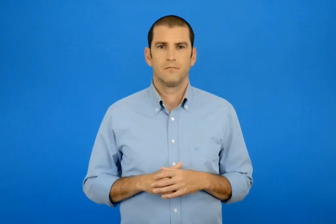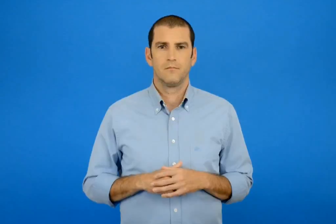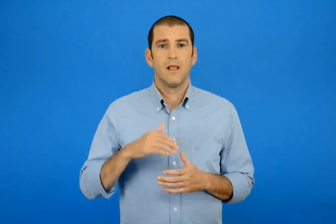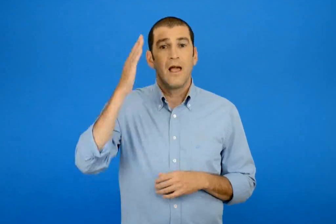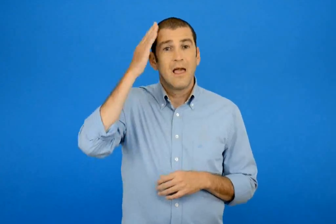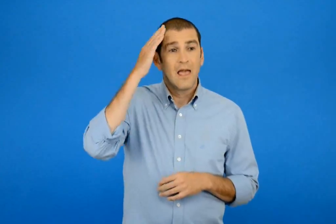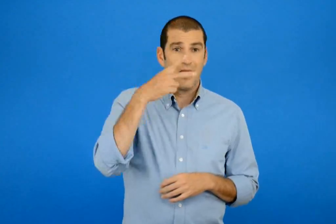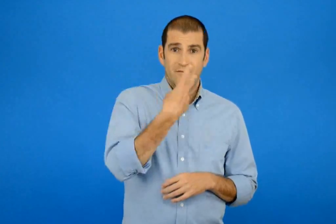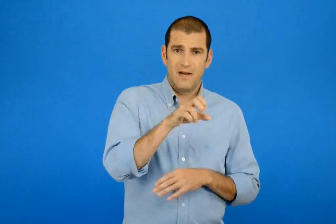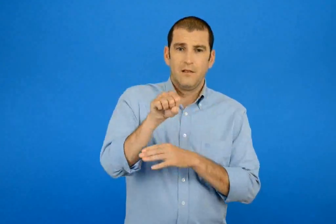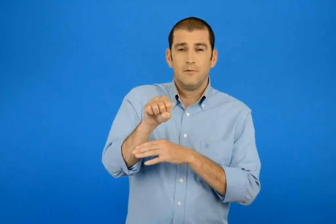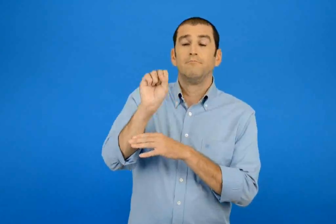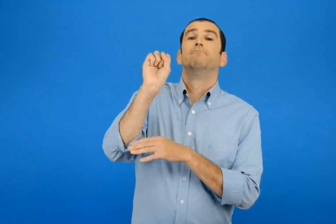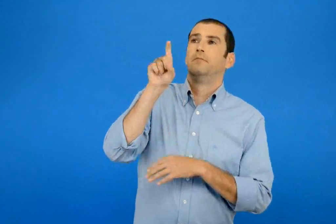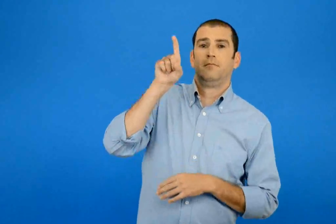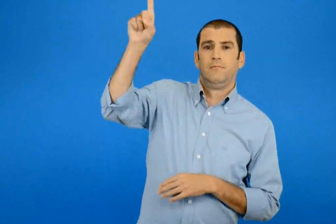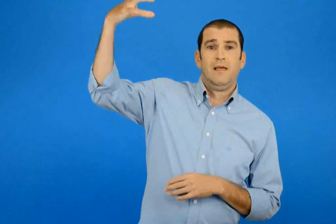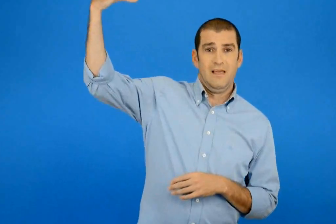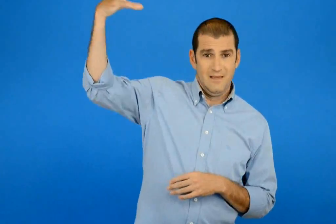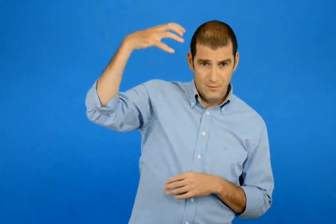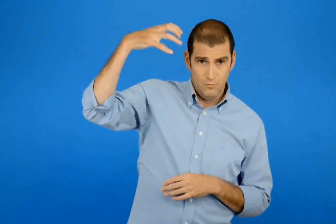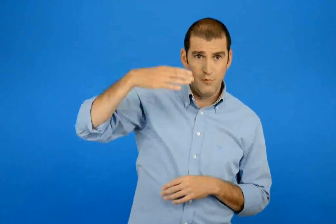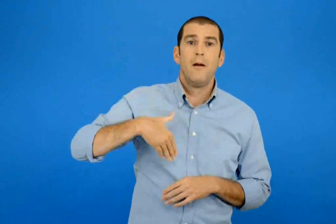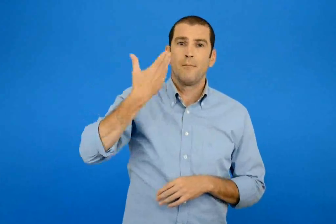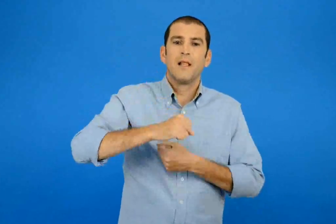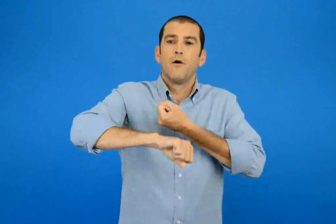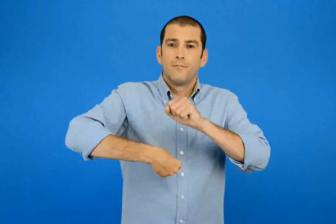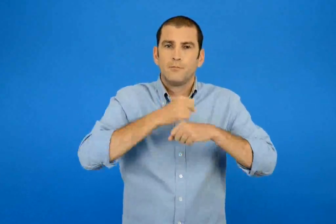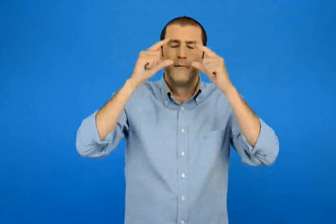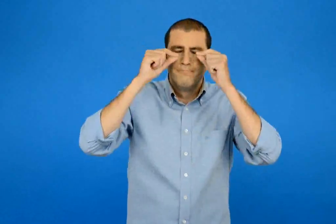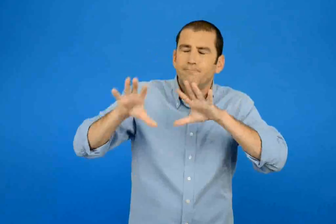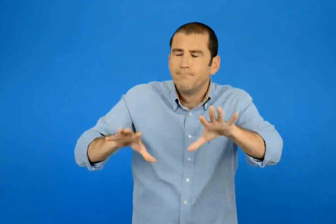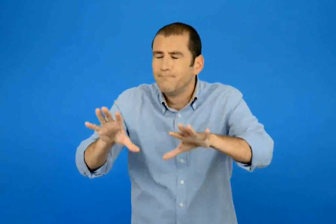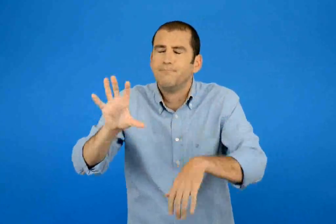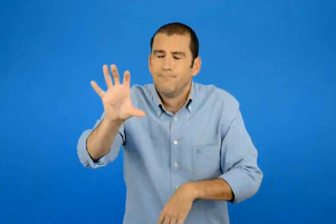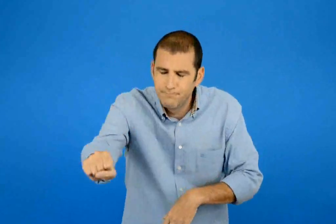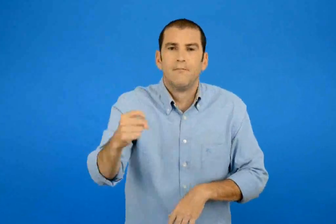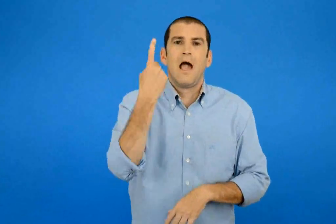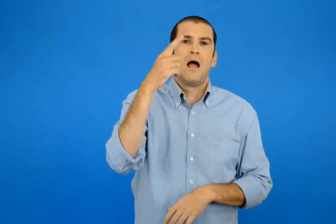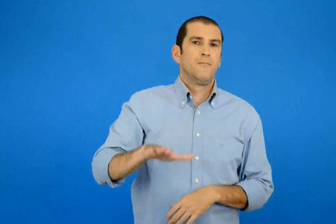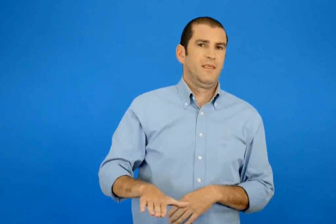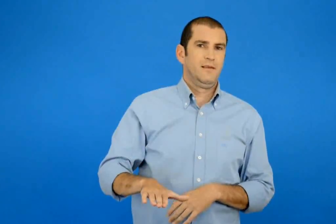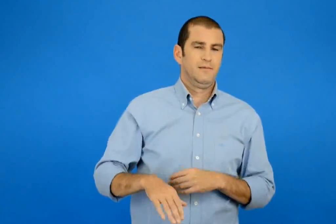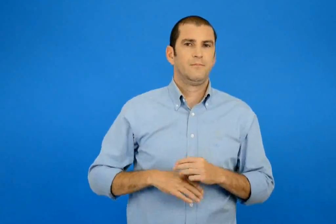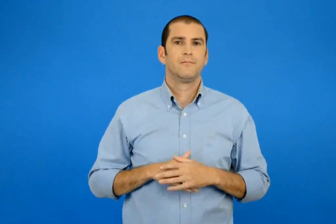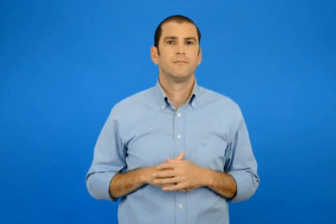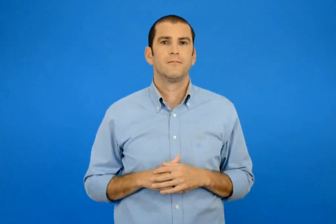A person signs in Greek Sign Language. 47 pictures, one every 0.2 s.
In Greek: υψώνει το κεφάλι προς τον ήλιο κι έπειτα προσπαθεί να πιάσει κάποιό από τα παιδιά
